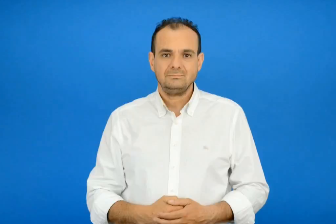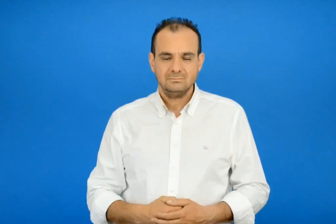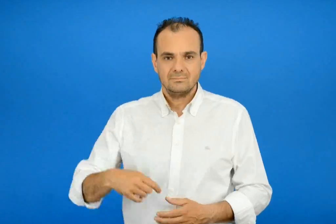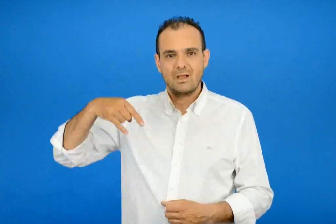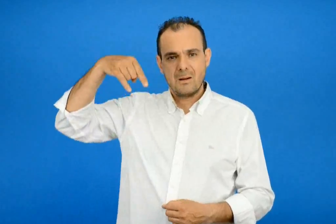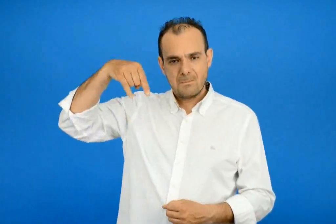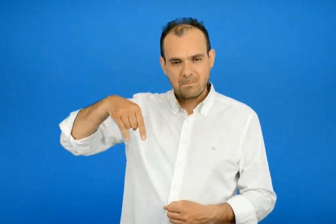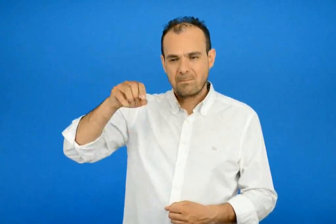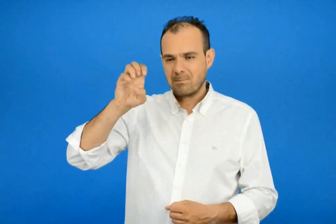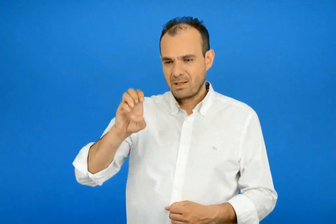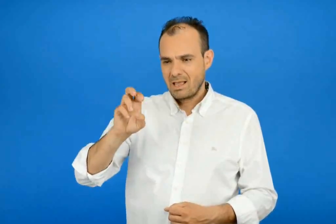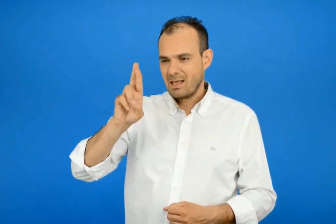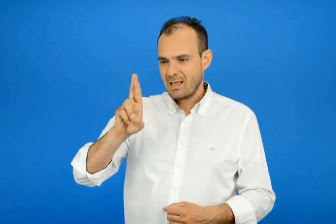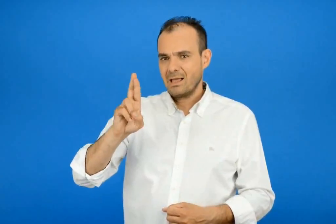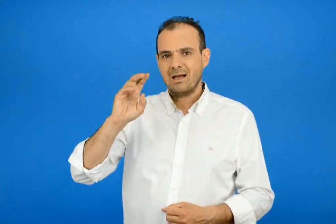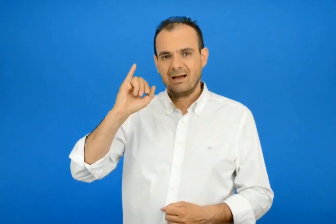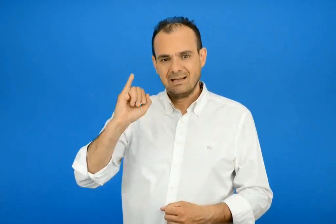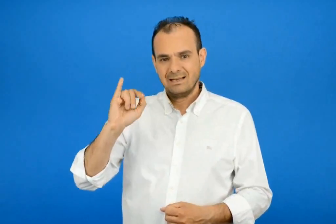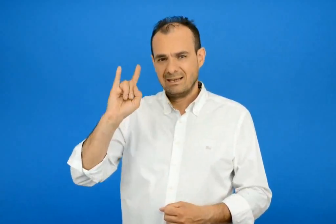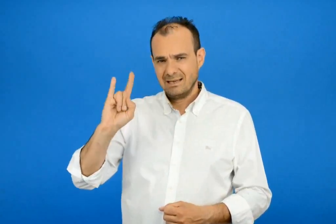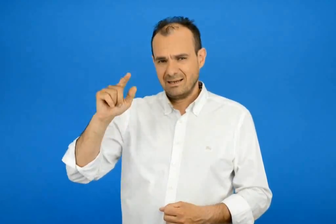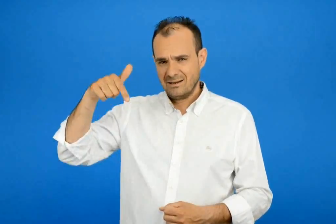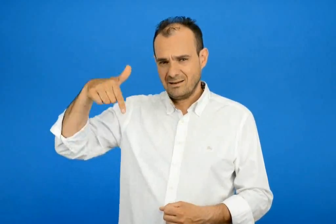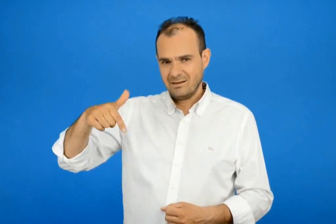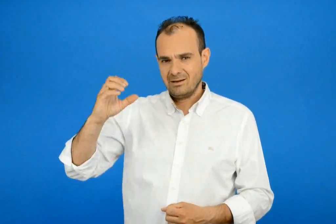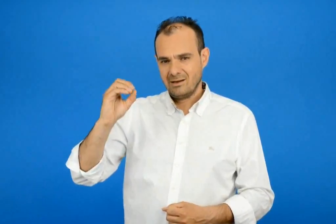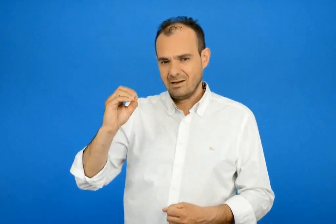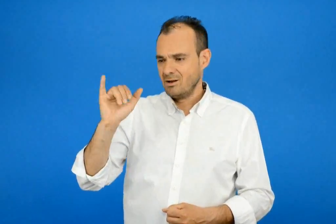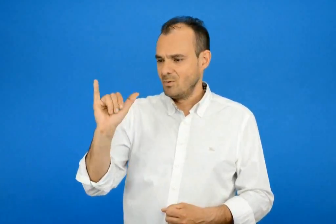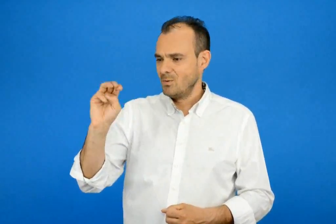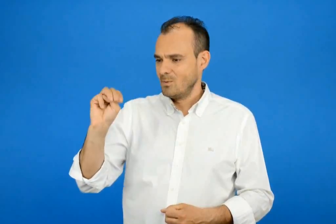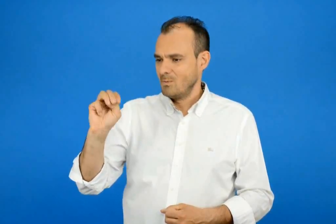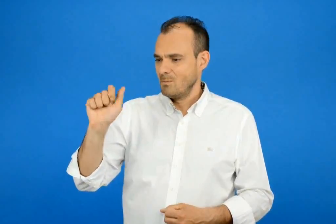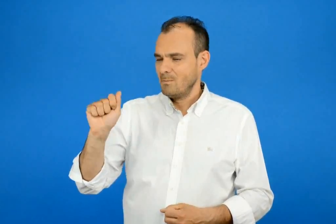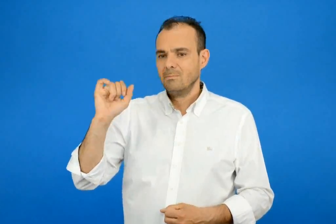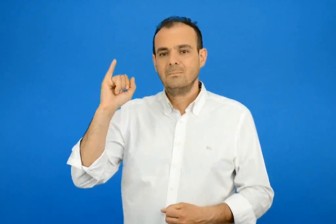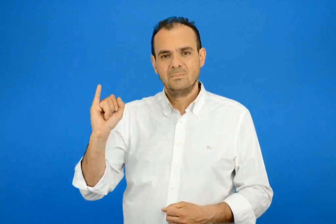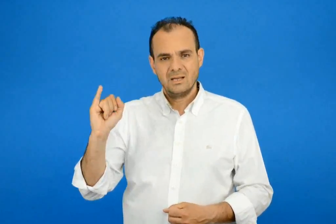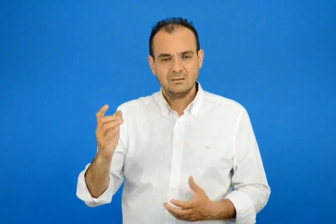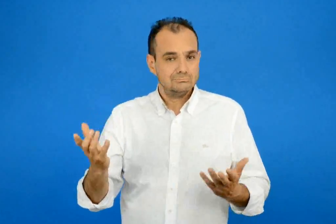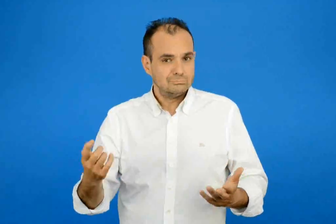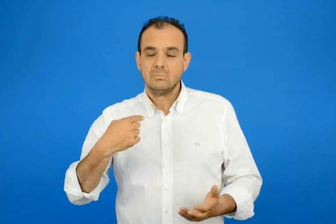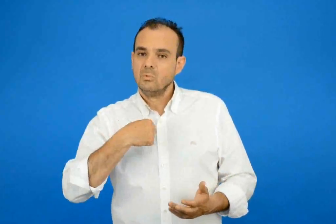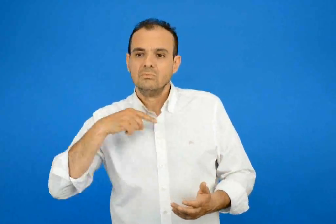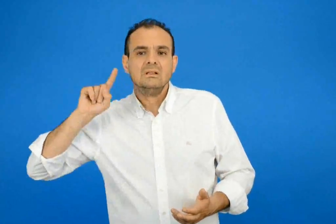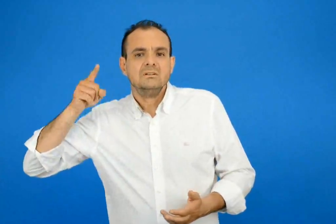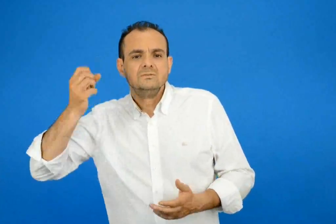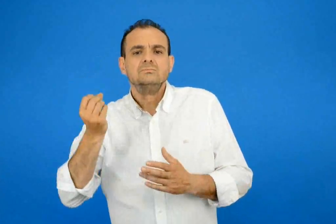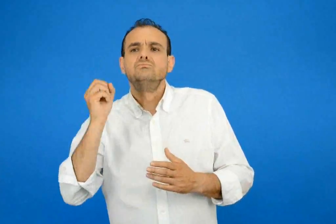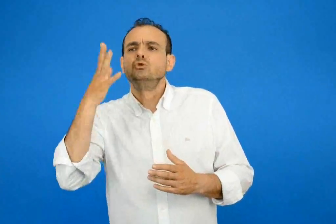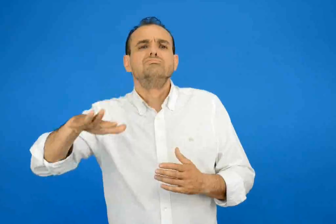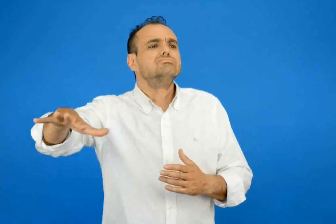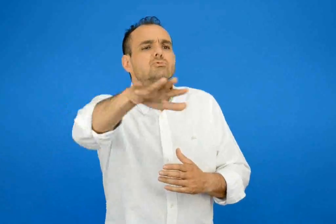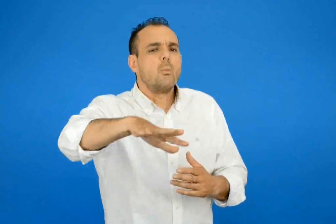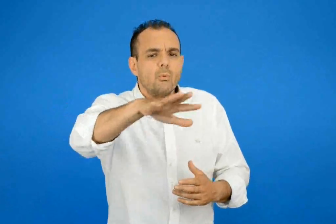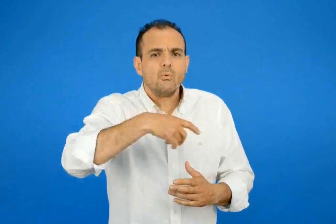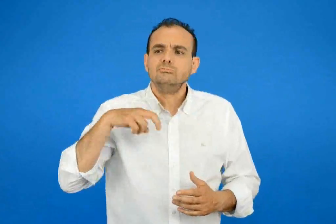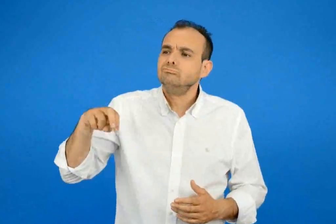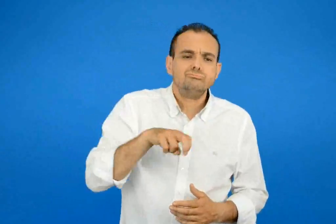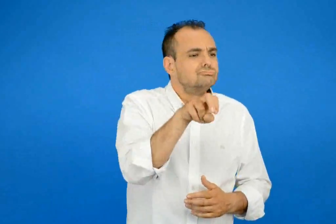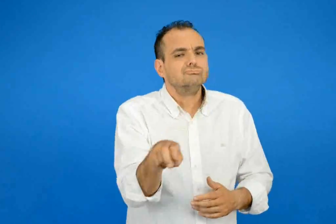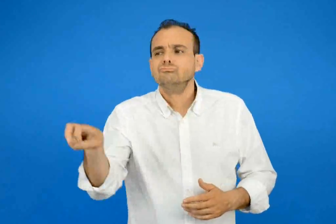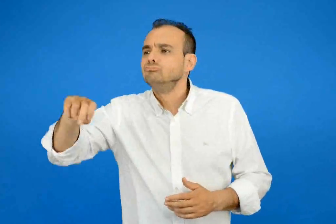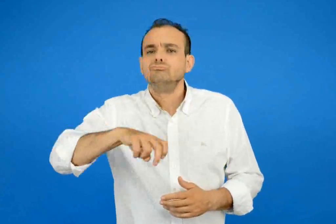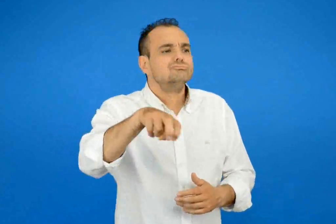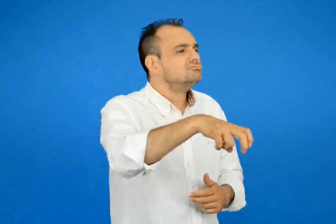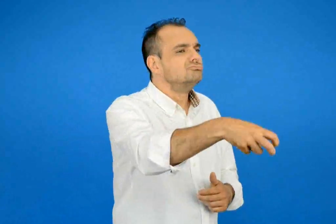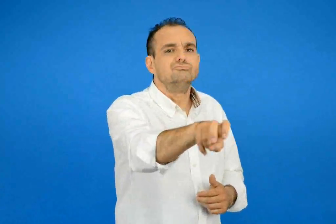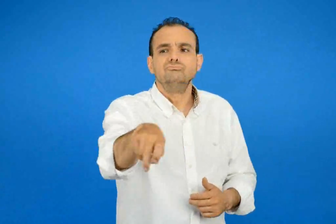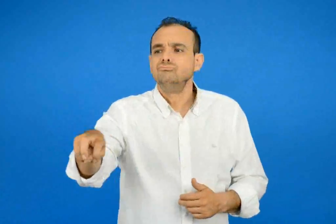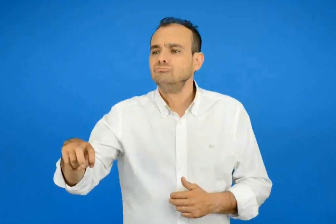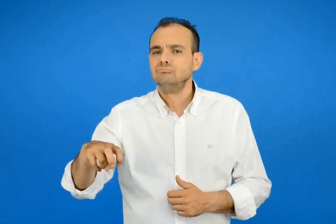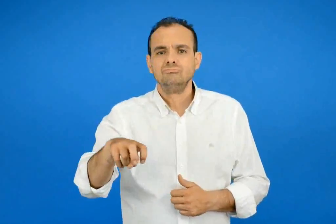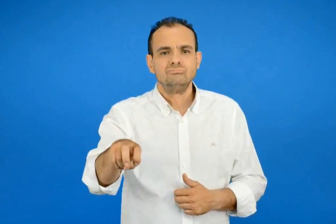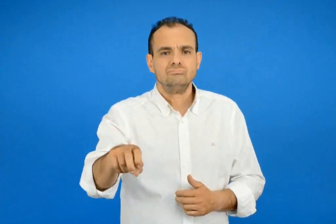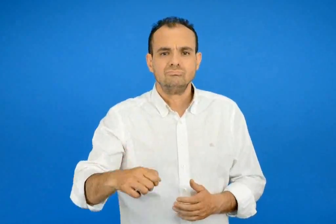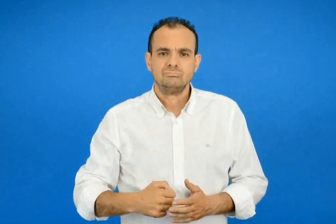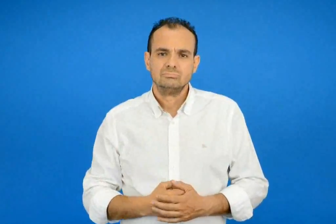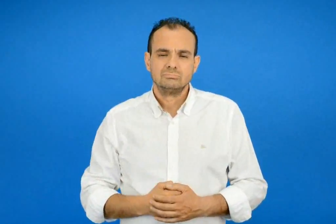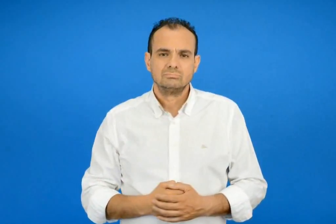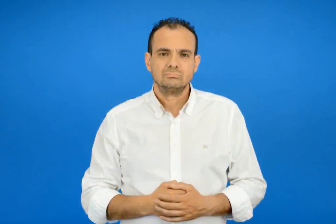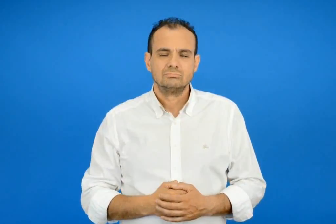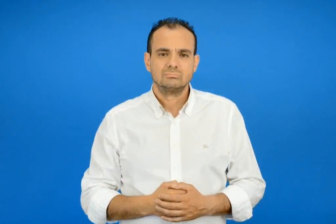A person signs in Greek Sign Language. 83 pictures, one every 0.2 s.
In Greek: περιηγούμαι ταξιδεύω σε ξένο τόπο τριγυρνώ
